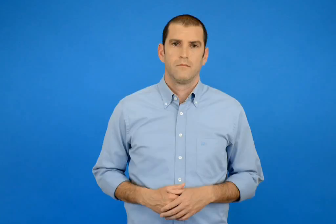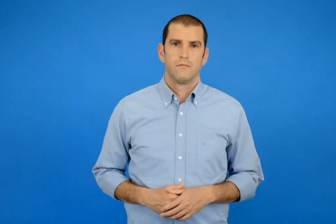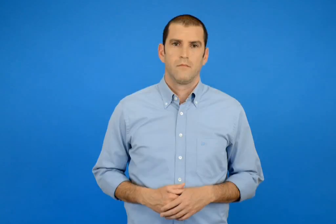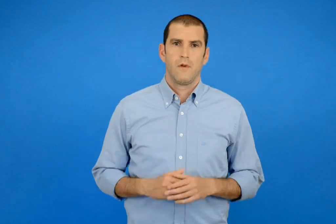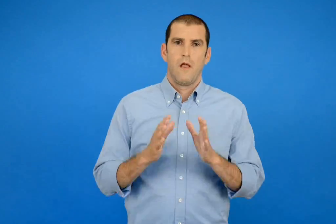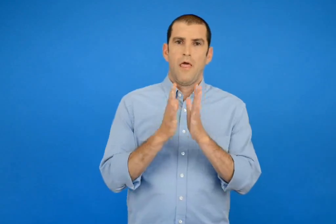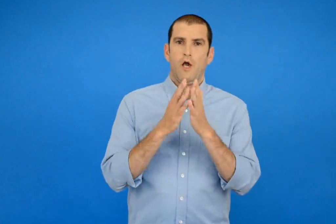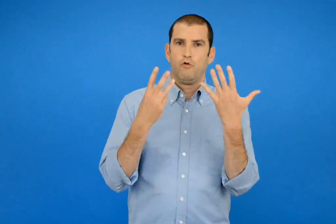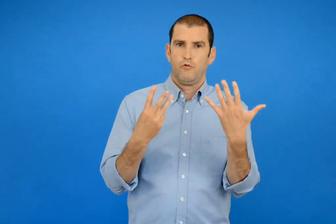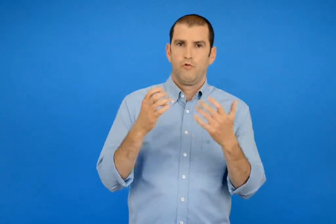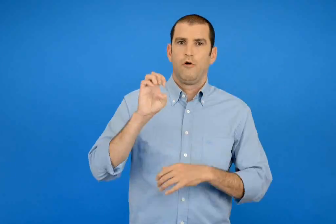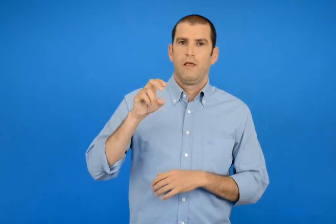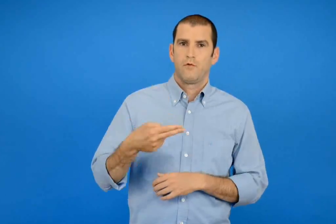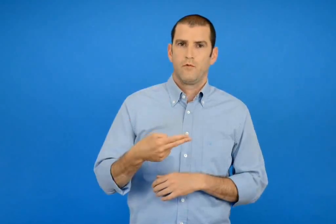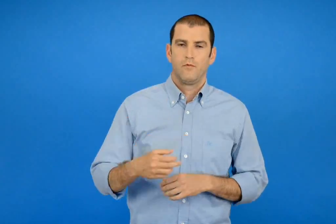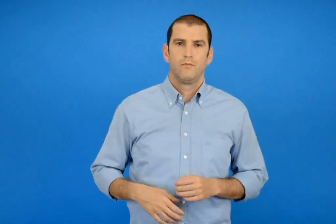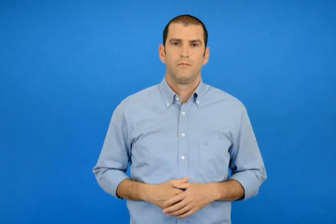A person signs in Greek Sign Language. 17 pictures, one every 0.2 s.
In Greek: 18 ευρώ
